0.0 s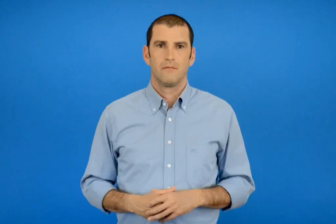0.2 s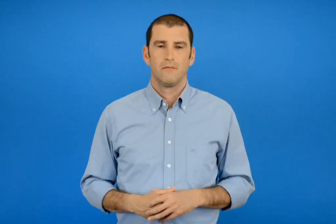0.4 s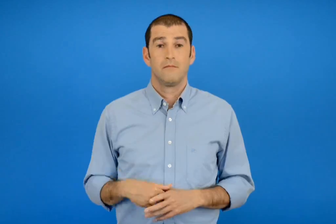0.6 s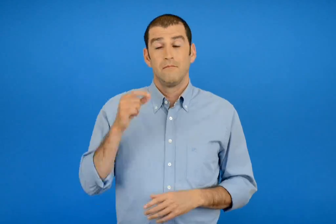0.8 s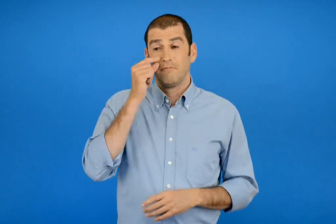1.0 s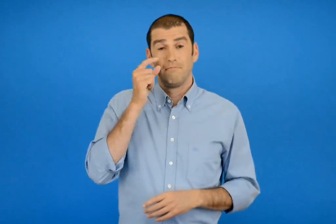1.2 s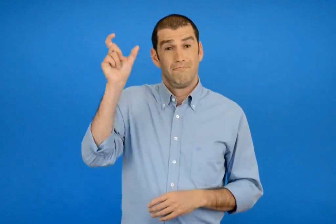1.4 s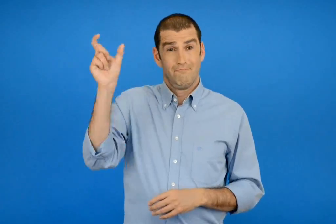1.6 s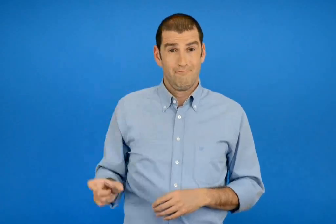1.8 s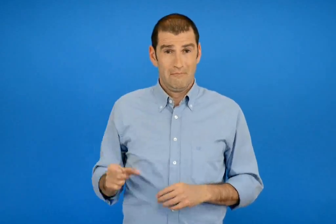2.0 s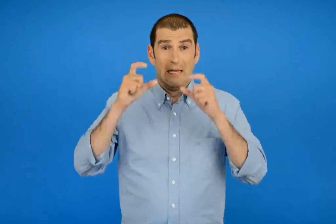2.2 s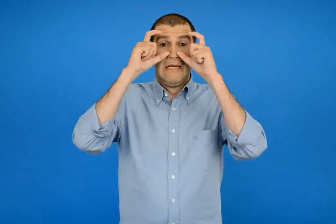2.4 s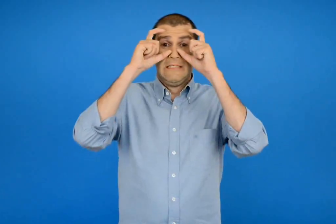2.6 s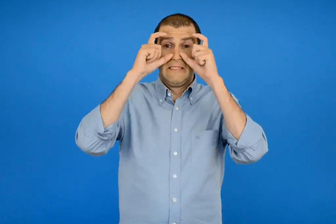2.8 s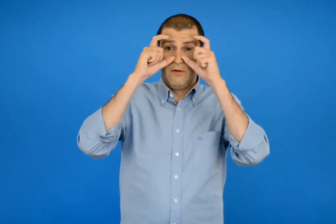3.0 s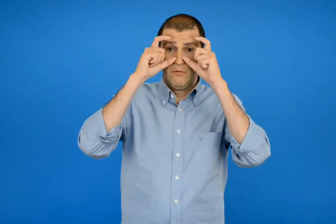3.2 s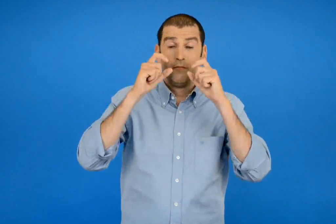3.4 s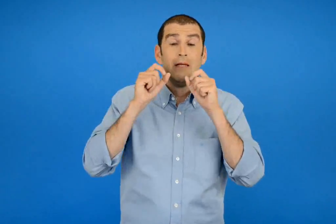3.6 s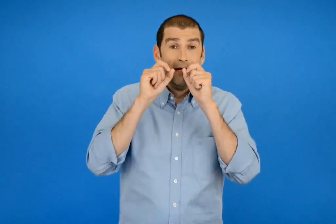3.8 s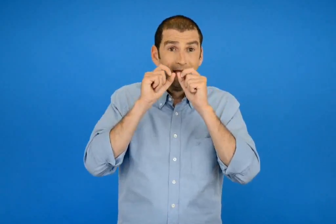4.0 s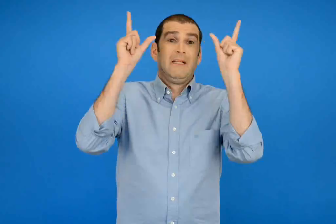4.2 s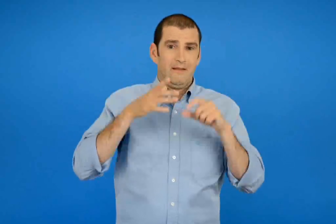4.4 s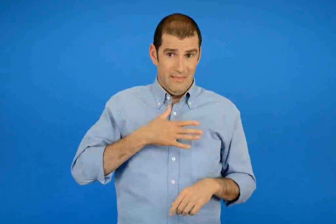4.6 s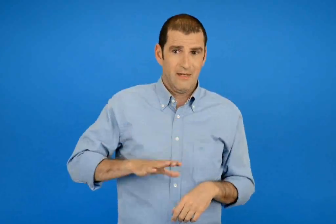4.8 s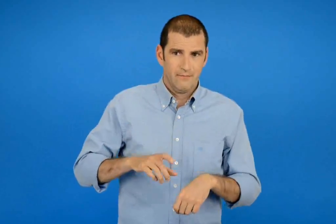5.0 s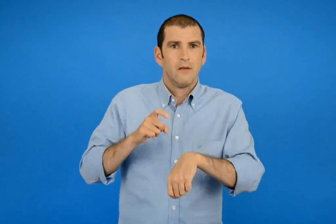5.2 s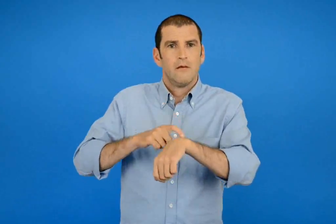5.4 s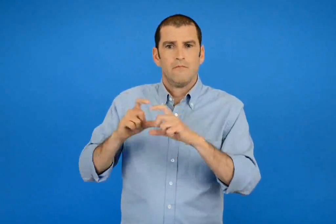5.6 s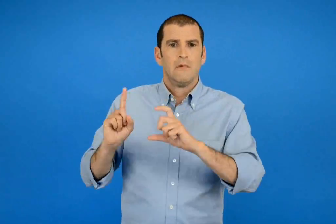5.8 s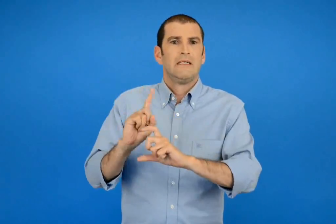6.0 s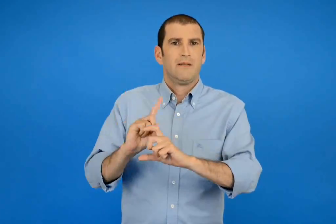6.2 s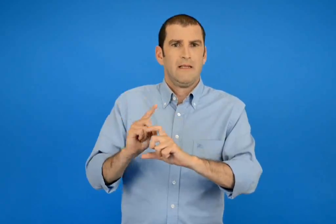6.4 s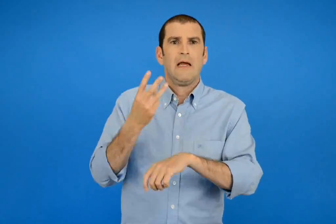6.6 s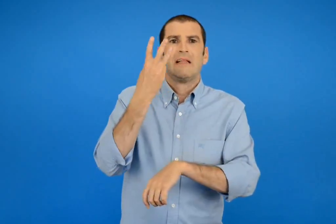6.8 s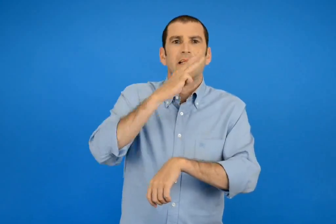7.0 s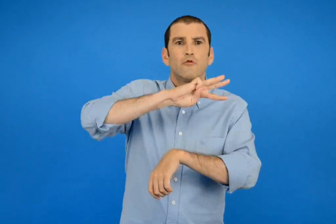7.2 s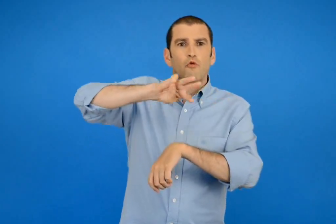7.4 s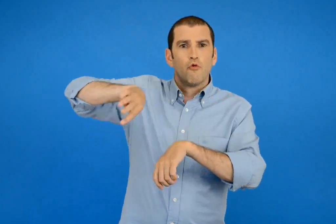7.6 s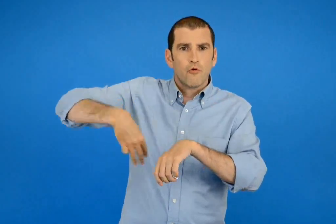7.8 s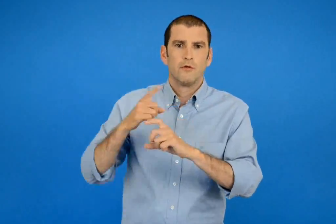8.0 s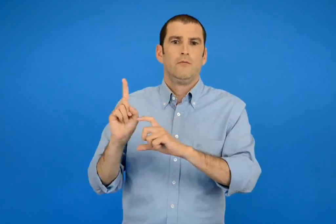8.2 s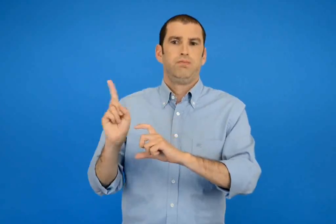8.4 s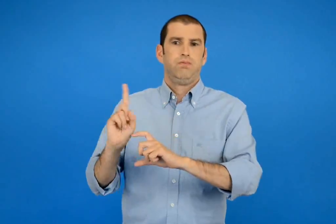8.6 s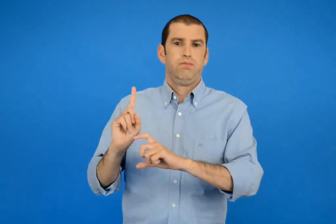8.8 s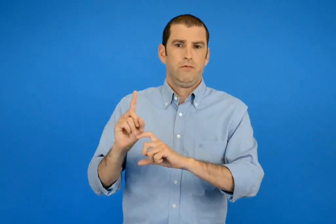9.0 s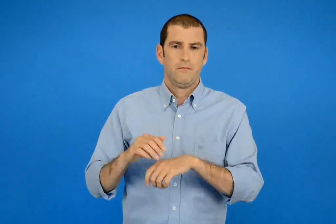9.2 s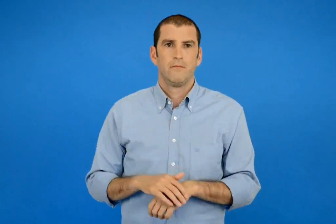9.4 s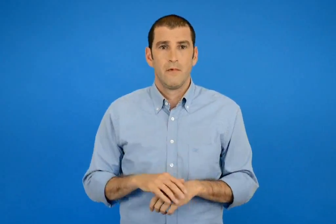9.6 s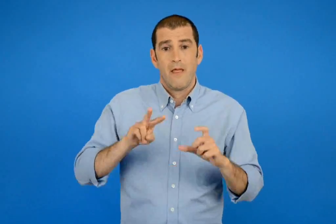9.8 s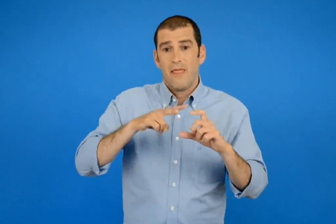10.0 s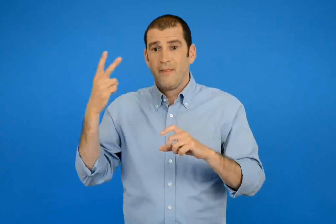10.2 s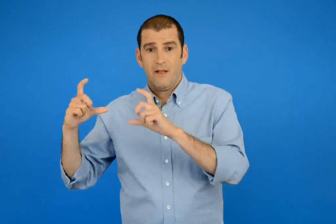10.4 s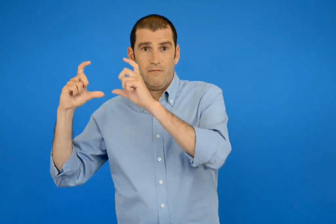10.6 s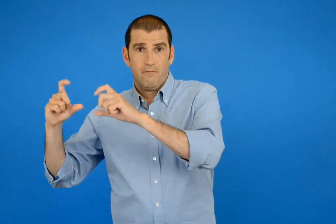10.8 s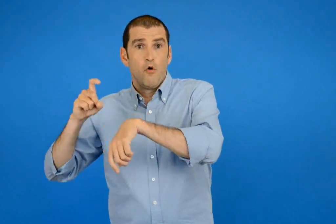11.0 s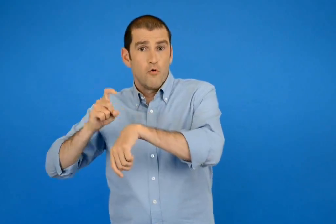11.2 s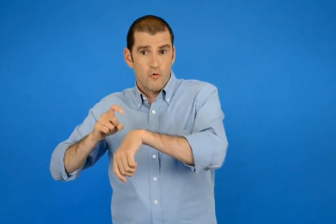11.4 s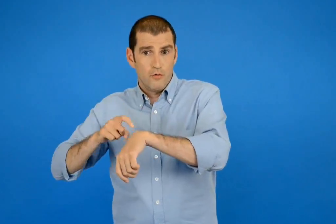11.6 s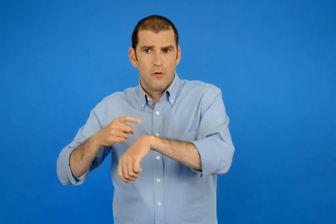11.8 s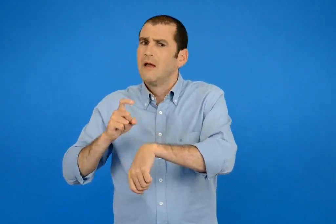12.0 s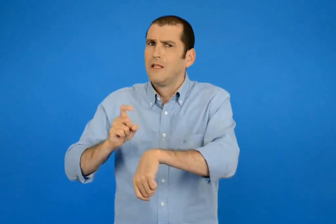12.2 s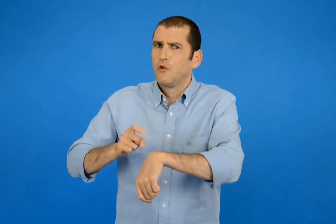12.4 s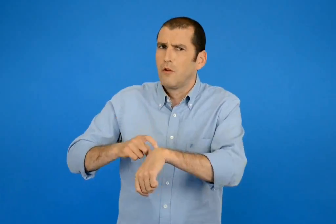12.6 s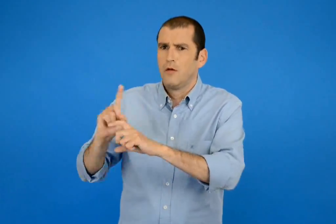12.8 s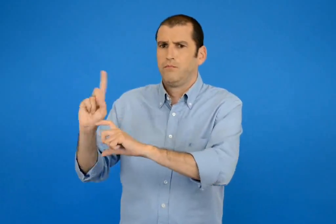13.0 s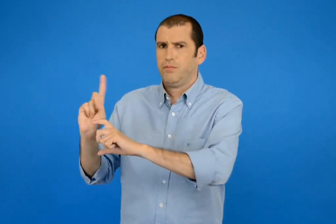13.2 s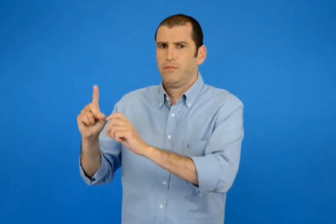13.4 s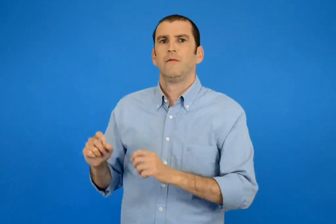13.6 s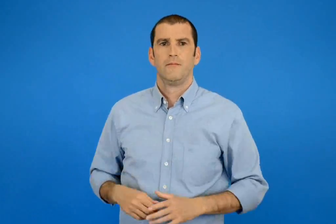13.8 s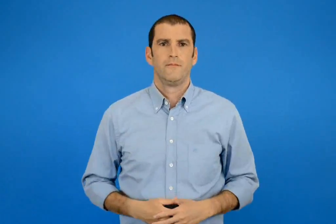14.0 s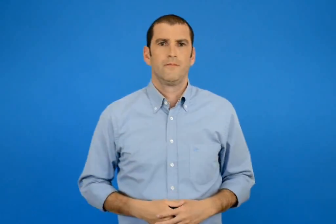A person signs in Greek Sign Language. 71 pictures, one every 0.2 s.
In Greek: ο κύριος στέφανος για να ξυπνήσει έβαλε το ξυπνητήρι να χτυπήσει σε 3 ώρες δείχνω στο δεύτερο ρολόι τι ωρά θα χτυπήσει το ξυπνητήρι
